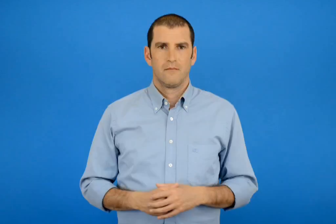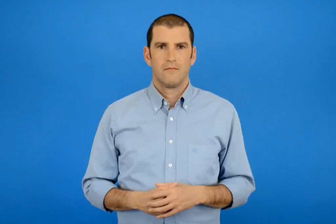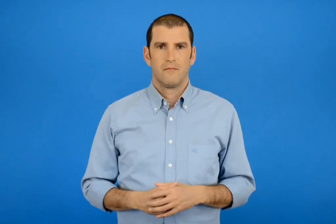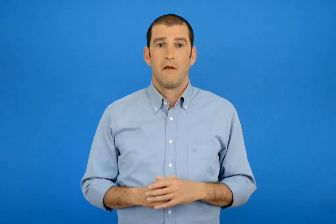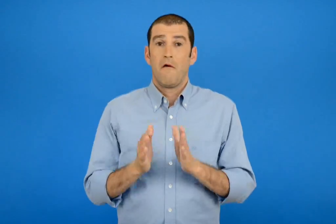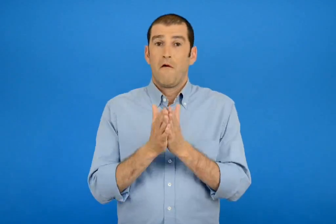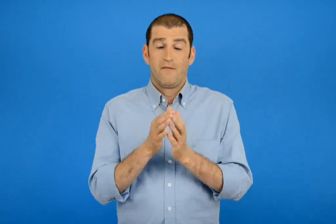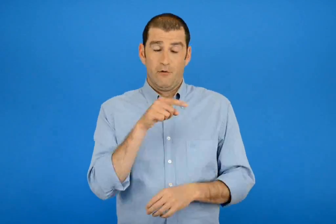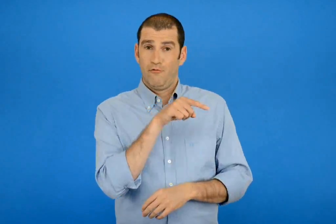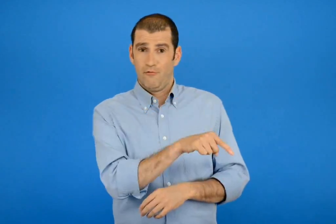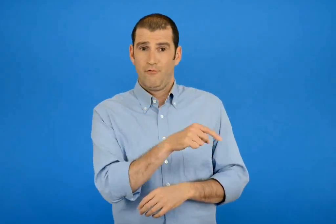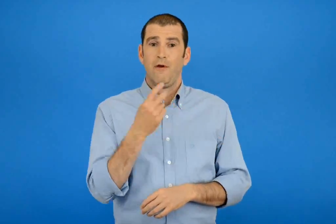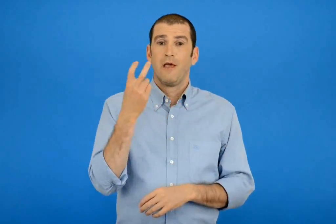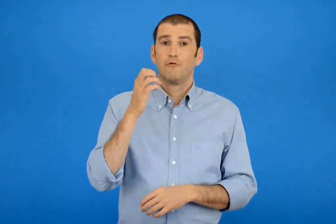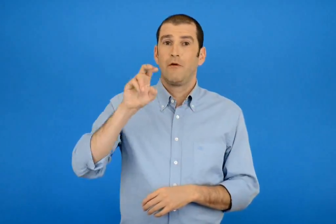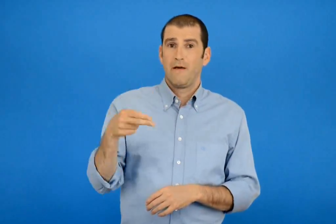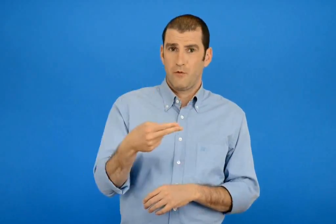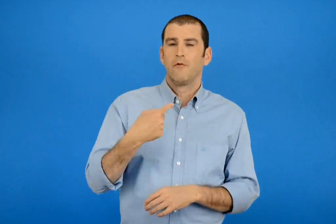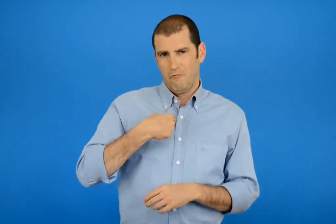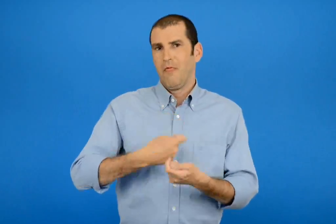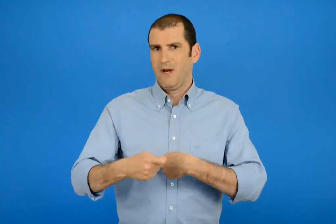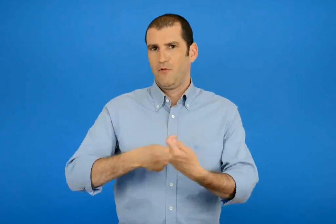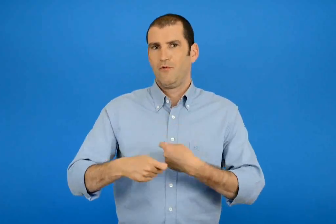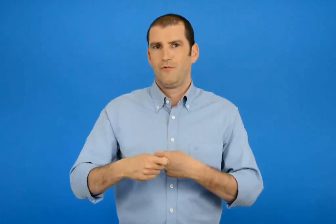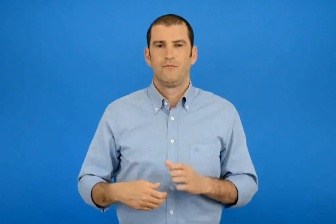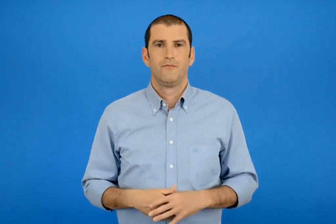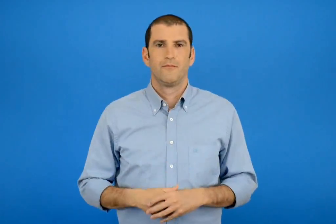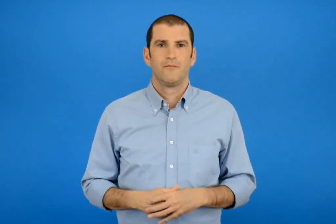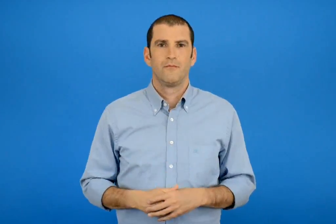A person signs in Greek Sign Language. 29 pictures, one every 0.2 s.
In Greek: εγώ θα πάρω το βιβλίο που κάνει 20 €
